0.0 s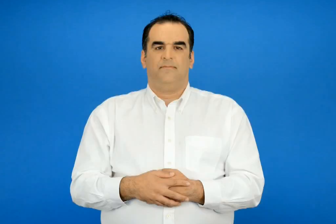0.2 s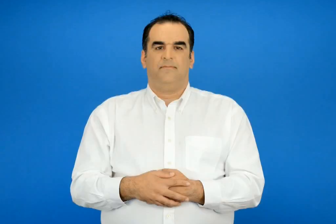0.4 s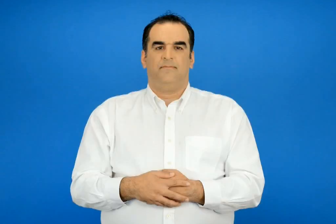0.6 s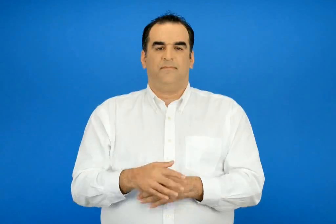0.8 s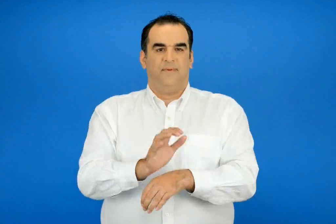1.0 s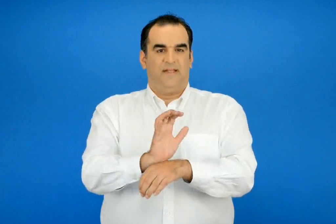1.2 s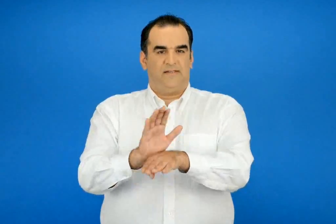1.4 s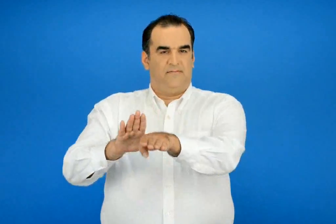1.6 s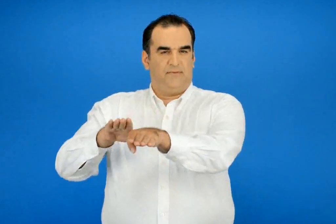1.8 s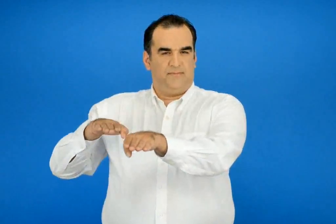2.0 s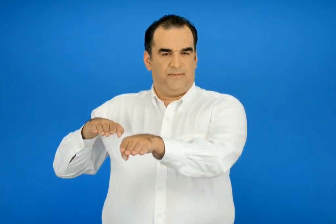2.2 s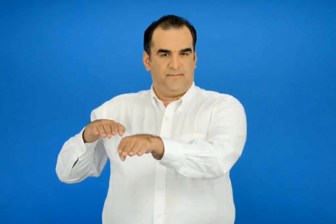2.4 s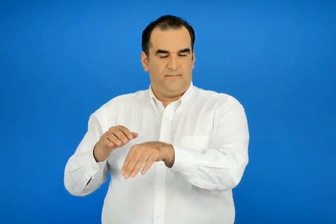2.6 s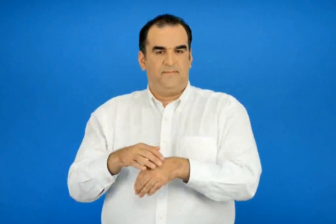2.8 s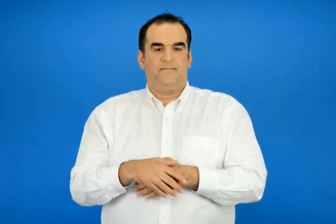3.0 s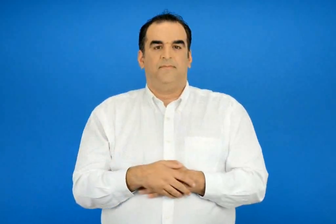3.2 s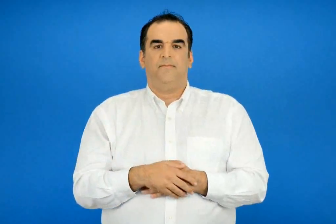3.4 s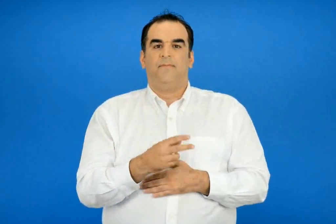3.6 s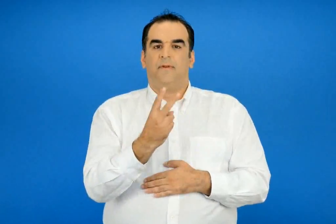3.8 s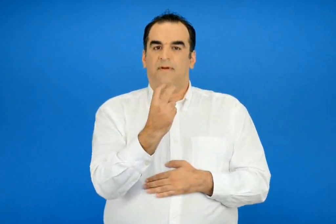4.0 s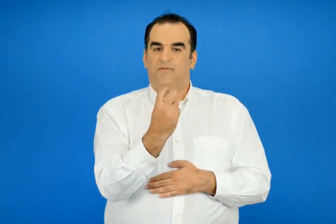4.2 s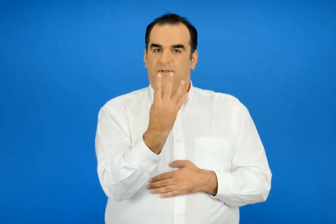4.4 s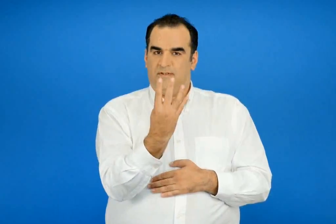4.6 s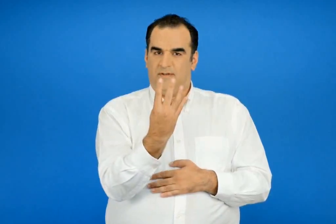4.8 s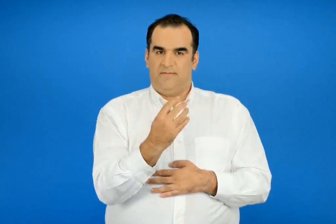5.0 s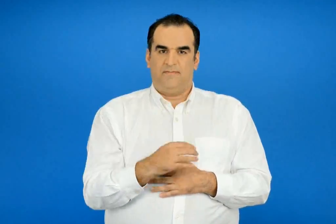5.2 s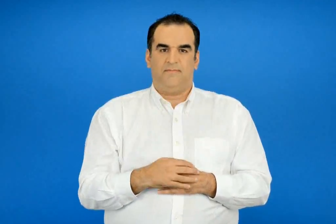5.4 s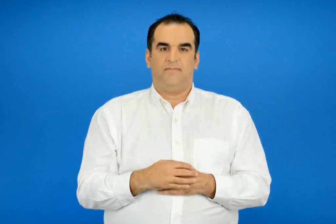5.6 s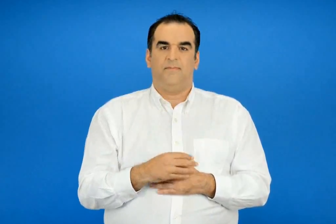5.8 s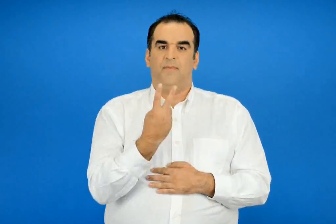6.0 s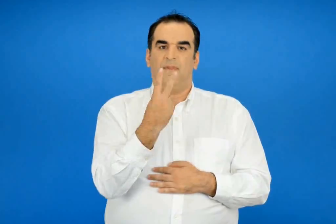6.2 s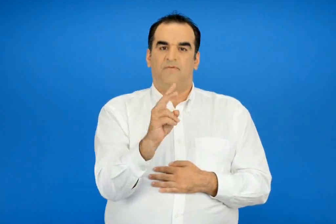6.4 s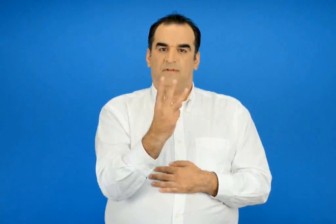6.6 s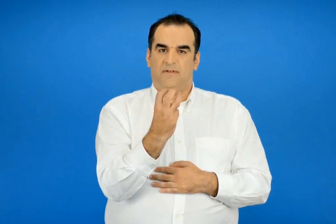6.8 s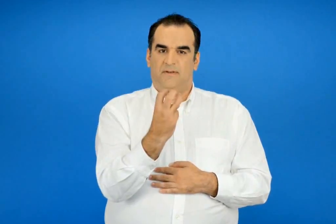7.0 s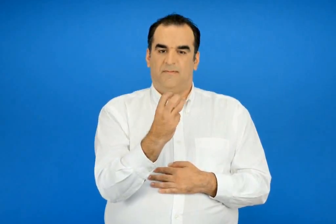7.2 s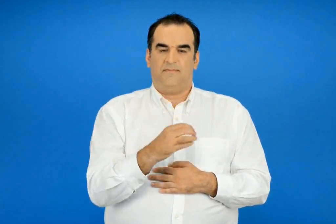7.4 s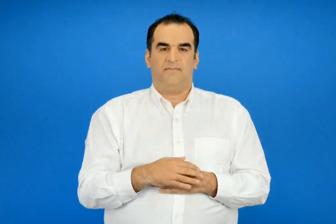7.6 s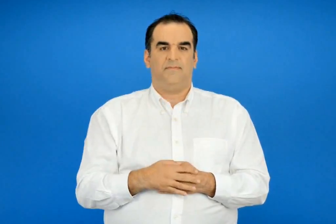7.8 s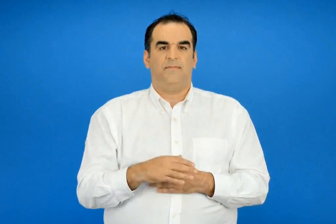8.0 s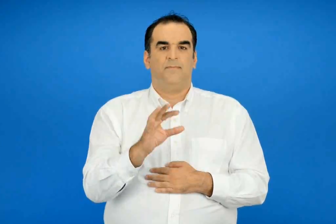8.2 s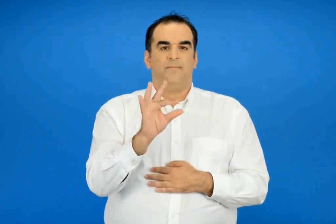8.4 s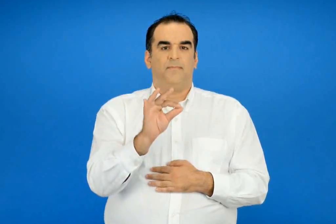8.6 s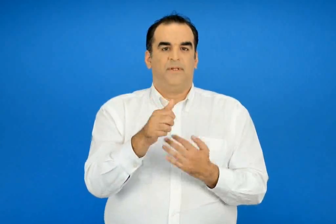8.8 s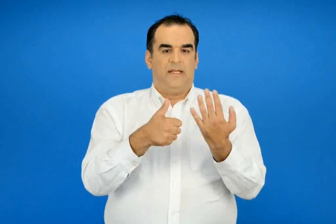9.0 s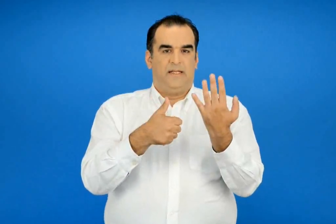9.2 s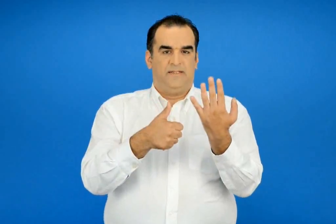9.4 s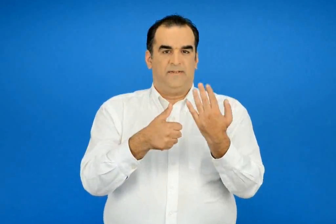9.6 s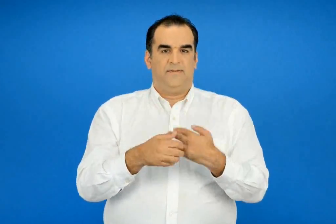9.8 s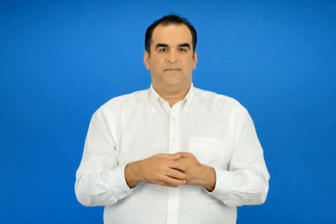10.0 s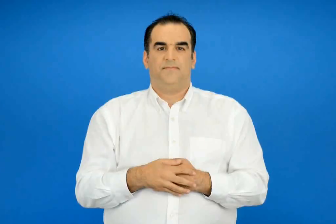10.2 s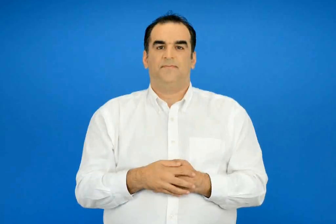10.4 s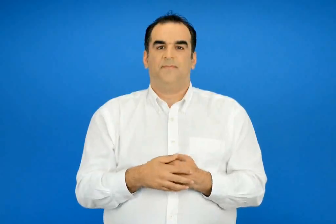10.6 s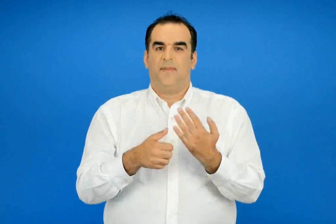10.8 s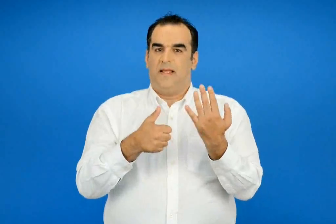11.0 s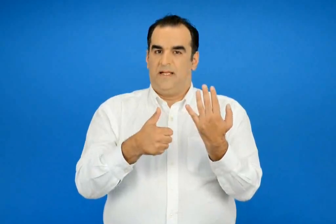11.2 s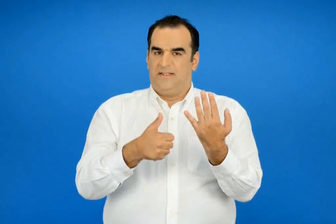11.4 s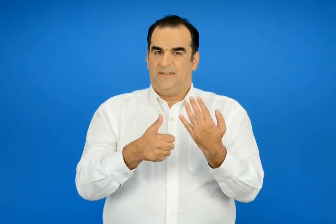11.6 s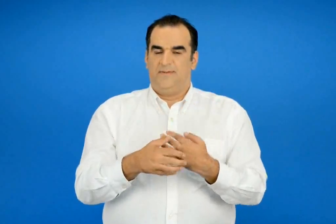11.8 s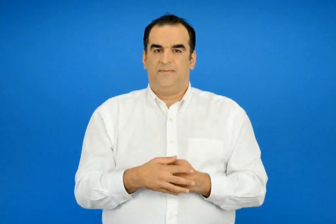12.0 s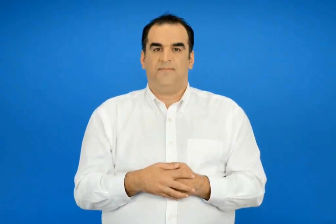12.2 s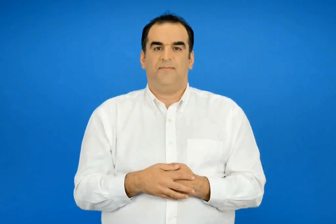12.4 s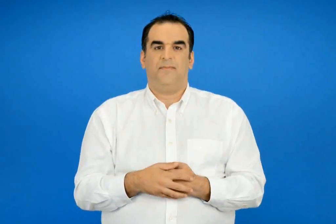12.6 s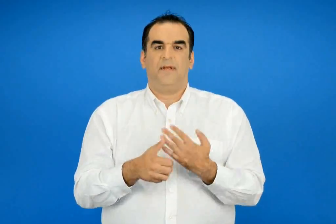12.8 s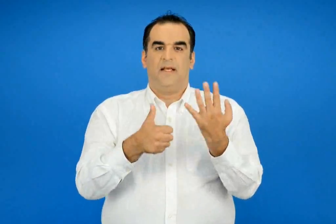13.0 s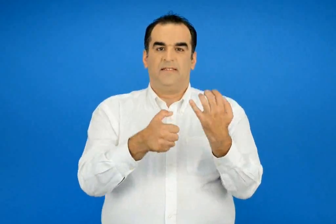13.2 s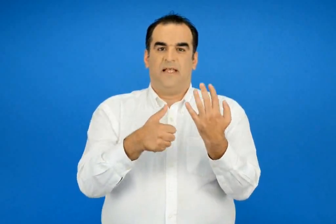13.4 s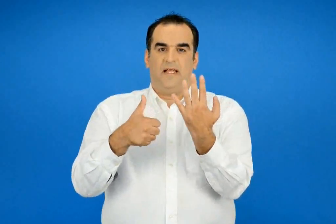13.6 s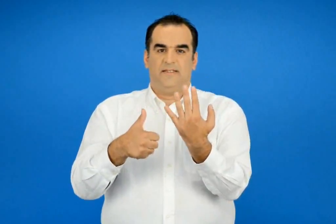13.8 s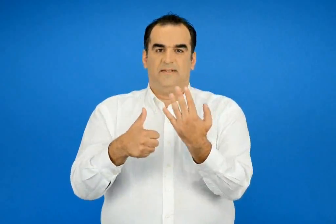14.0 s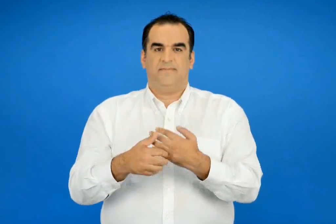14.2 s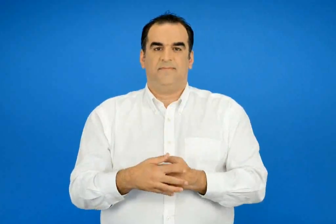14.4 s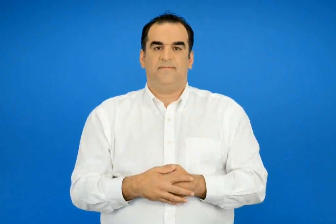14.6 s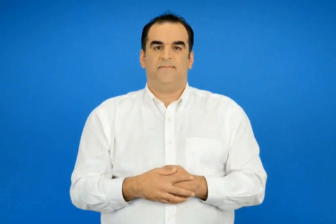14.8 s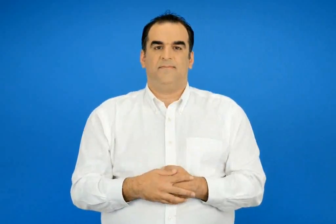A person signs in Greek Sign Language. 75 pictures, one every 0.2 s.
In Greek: σταθμός ταξί 24 230 56 6 66
